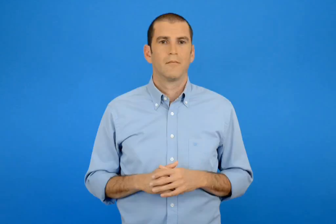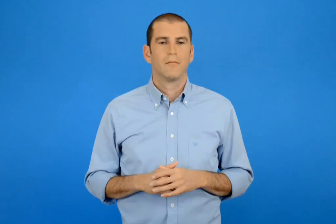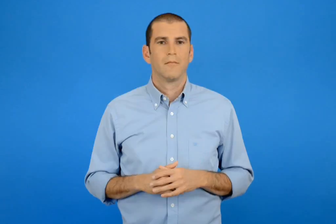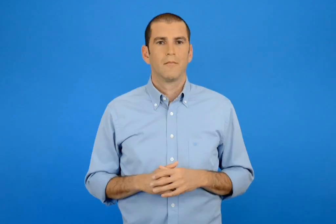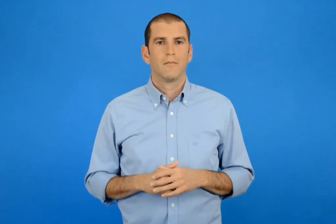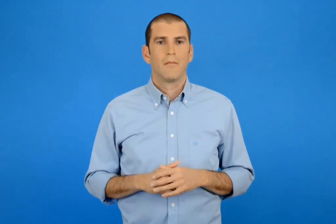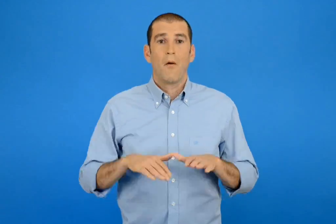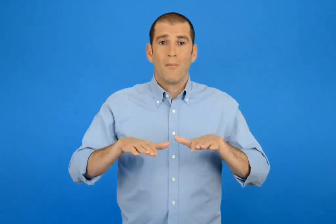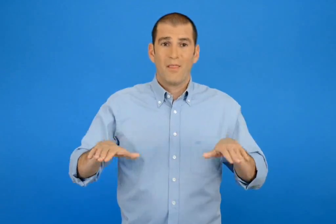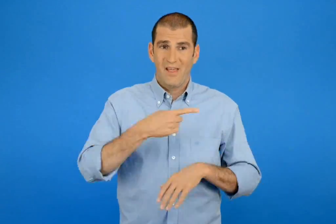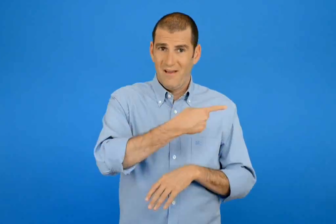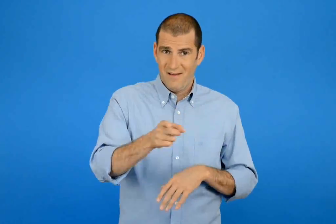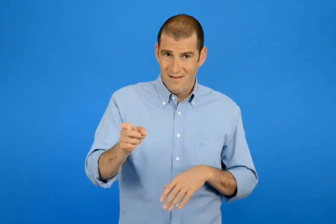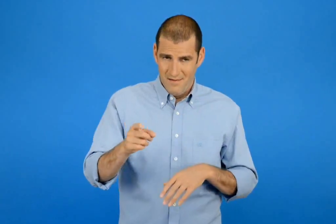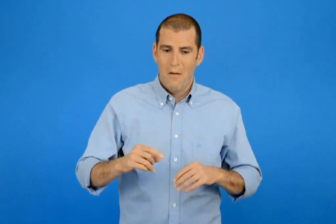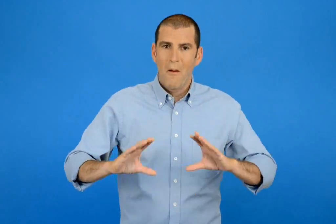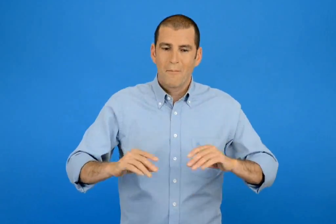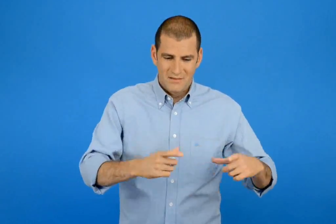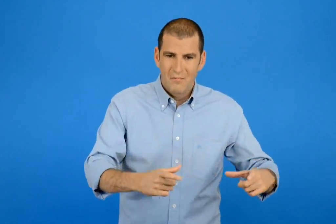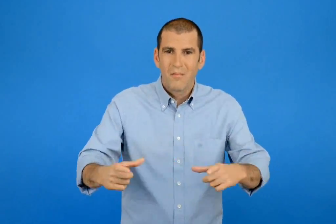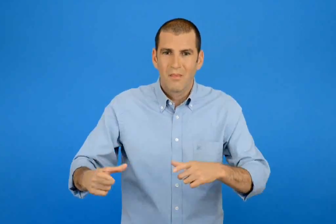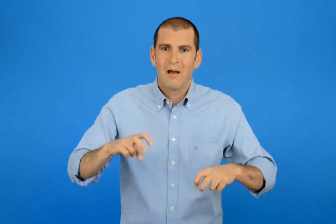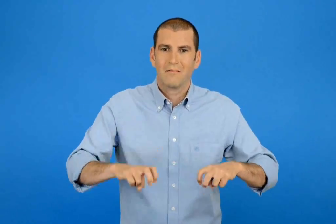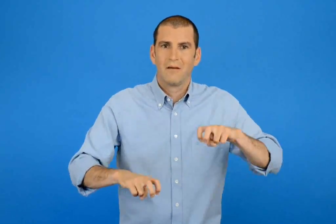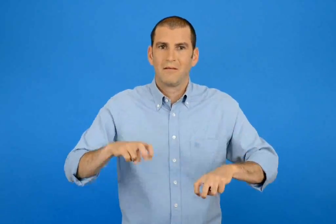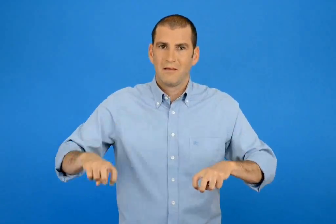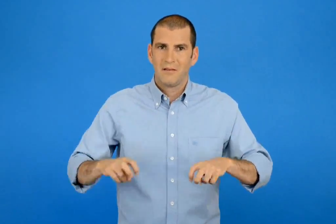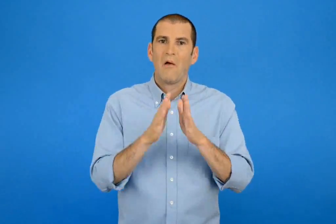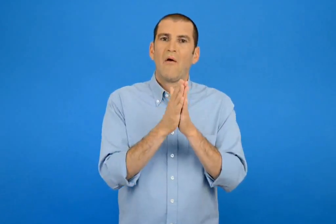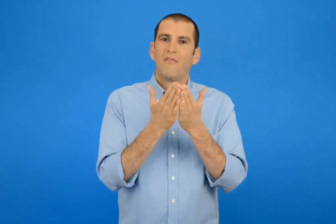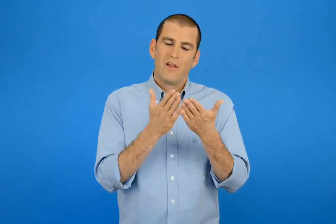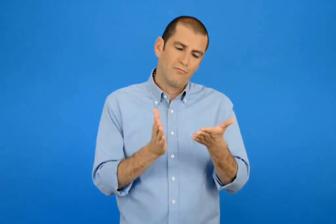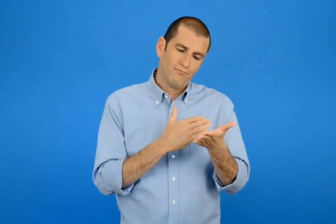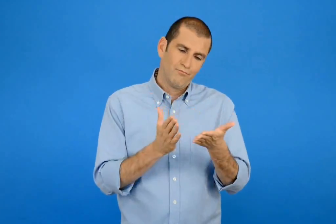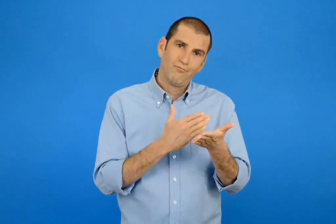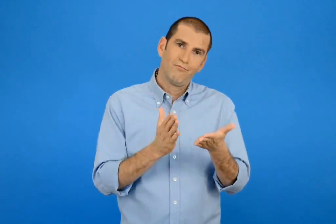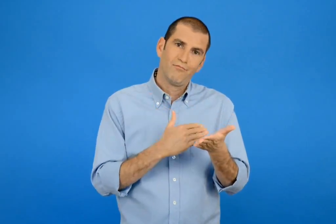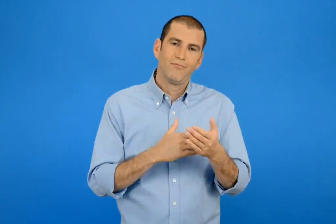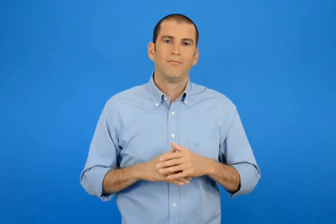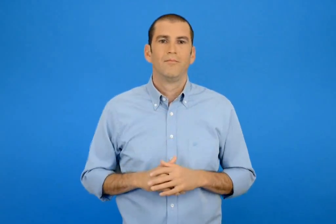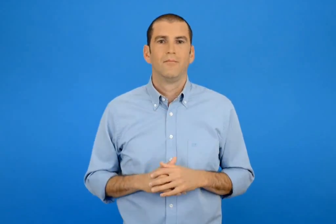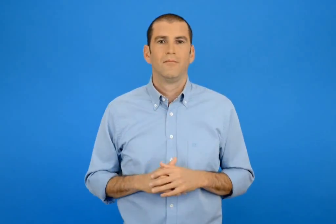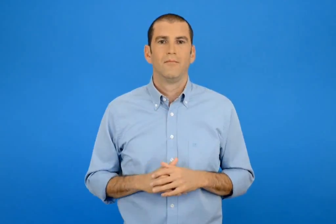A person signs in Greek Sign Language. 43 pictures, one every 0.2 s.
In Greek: τα παιδιά έκατσαν στα μαξιλάρια και ξεφύλλισαν τα βιβλία
